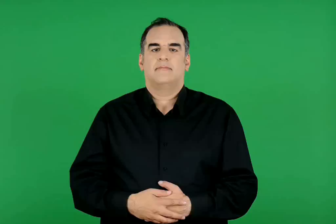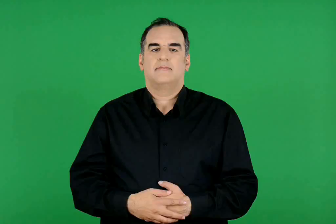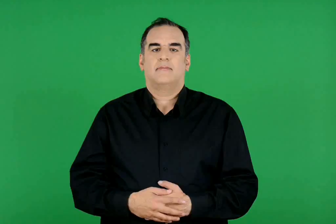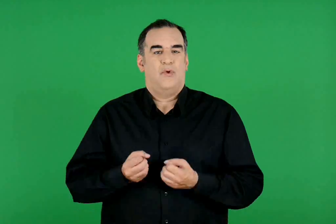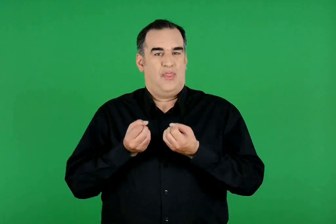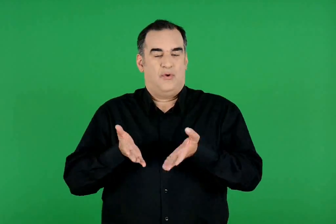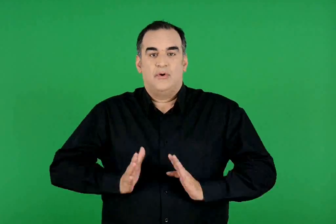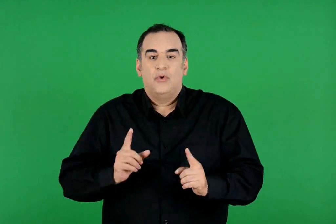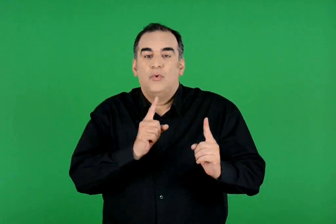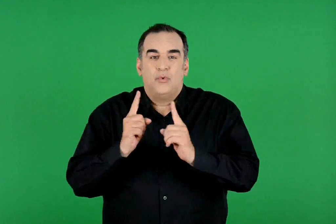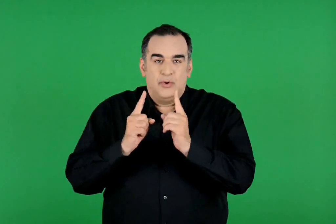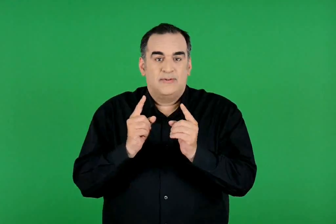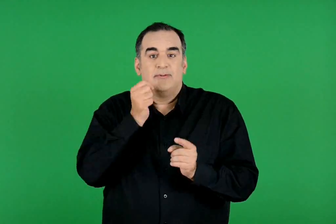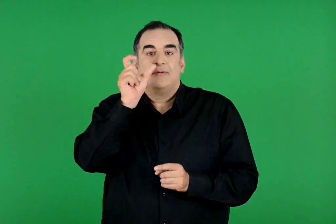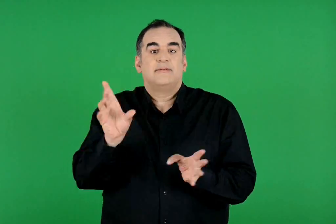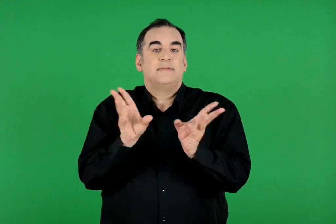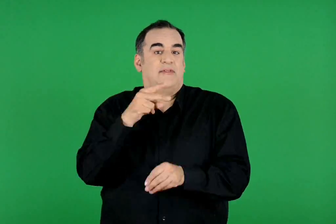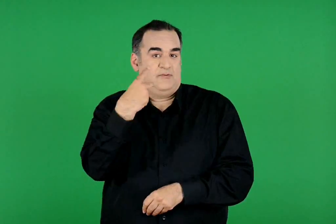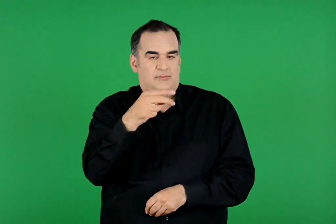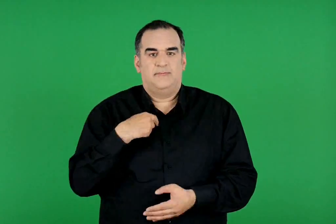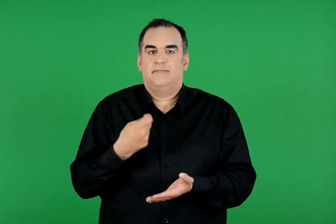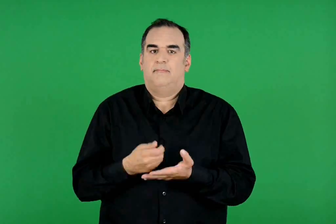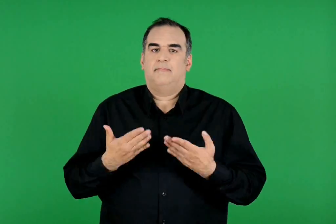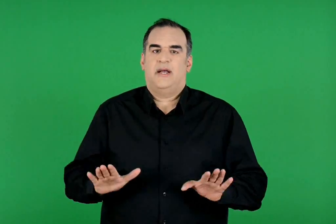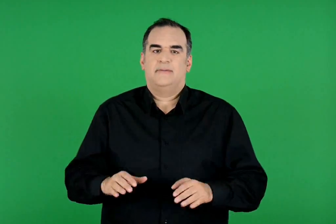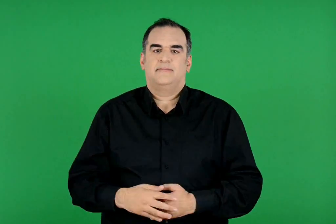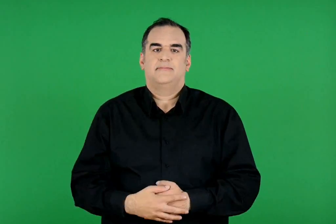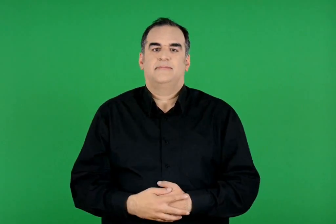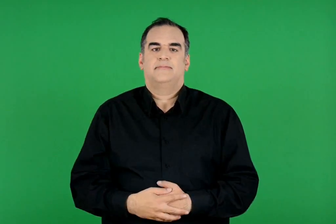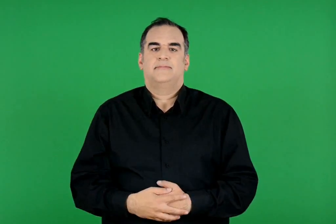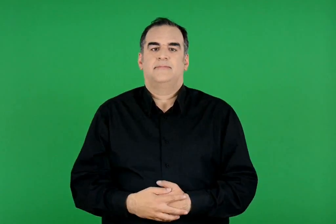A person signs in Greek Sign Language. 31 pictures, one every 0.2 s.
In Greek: αγόρασα το δώρο για τα γενέθλια του συμμαθητή σου
